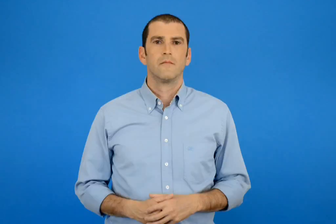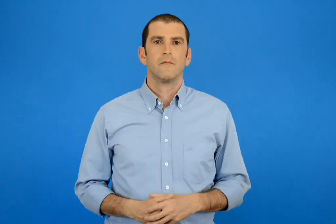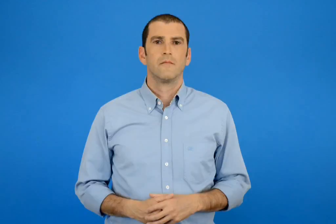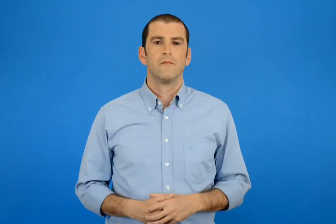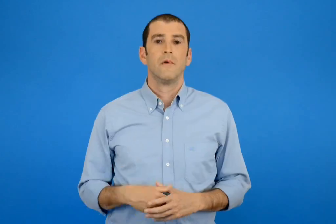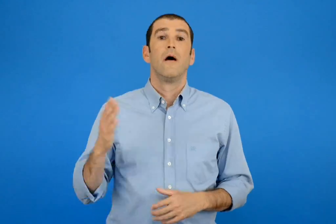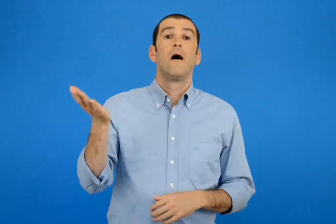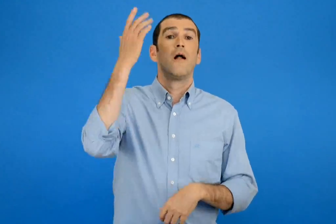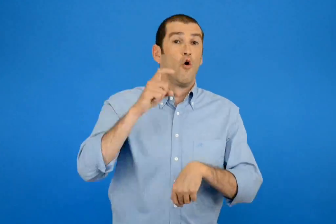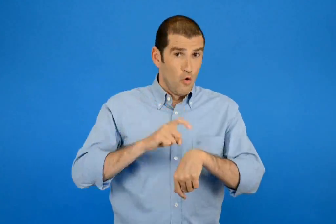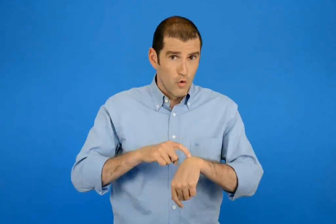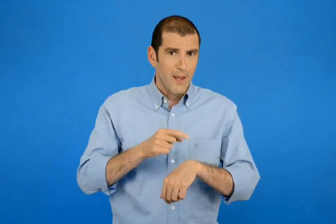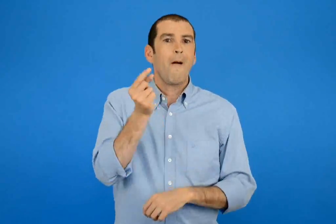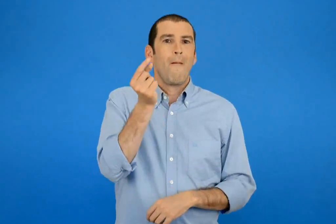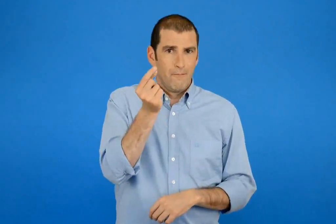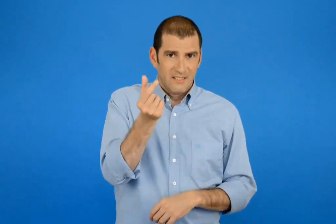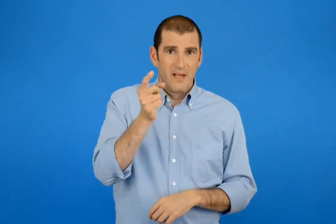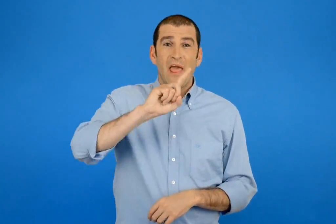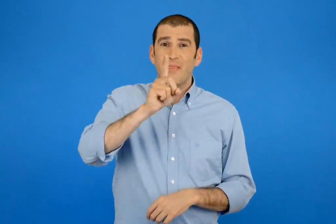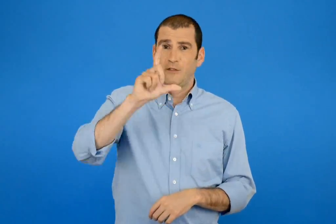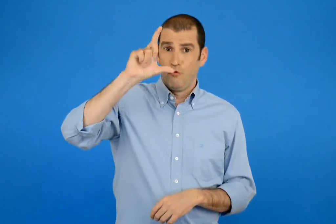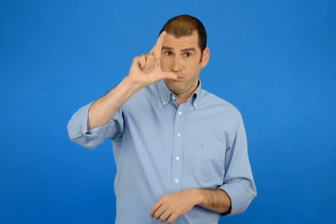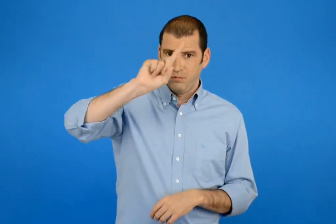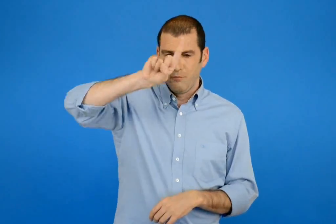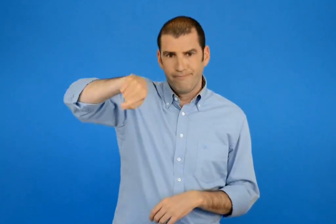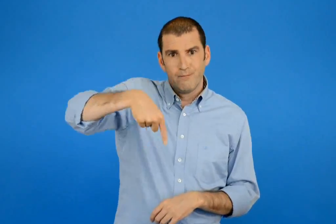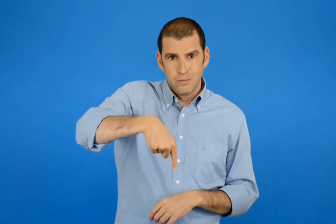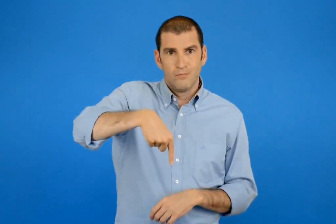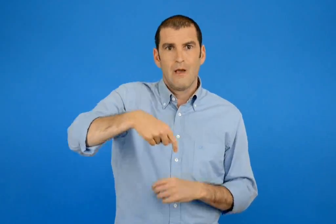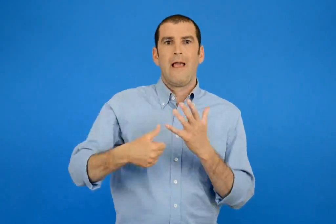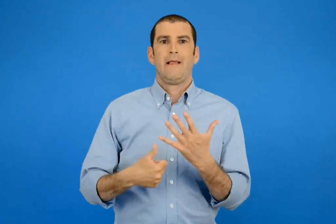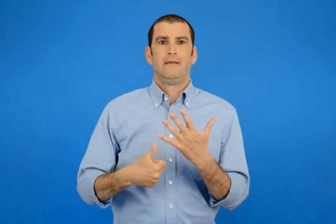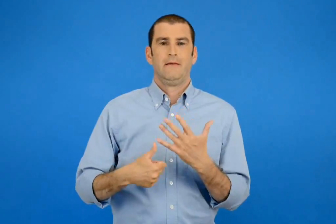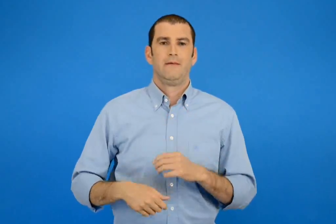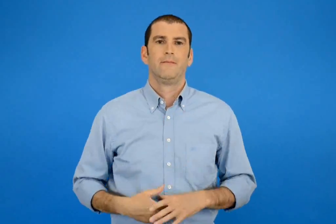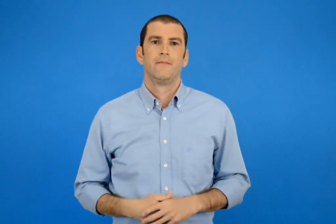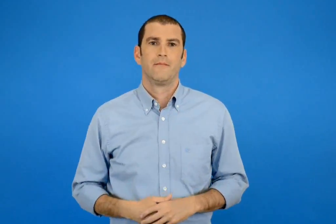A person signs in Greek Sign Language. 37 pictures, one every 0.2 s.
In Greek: όταν η ωρά είναι και μισή ο μεγάλος δείκτης λεπτοδείκτης δείχνει το 6
